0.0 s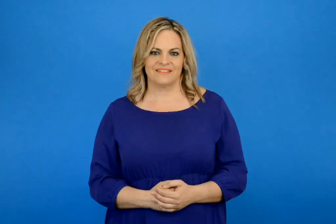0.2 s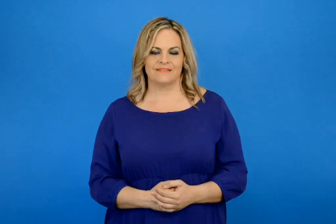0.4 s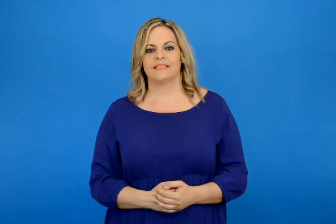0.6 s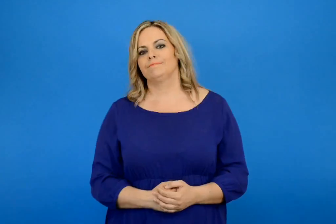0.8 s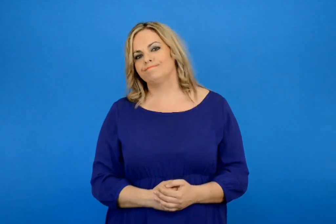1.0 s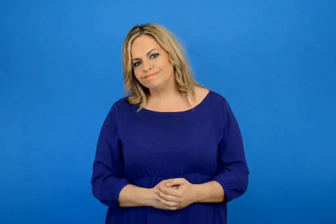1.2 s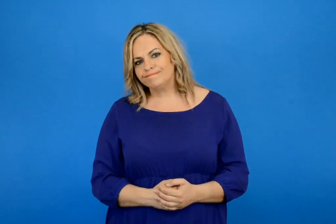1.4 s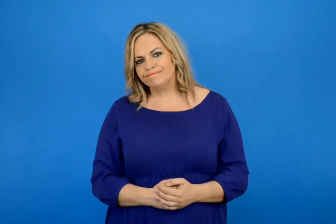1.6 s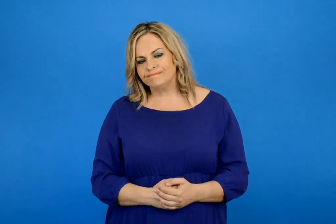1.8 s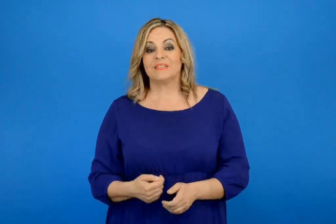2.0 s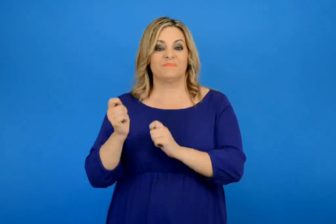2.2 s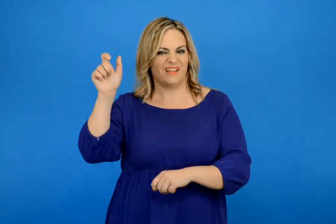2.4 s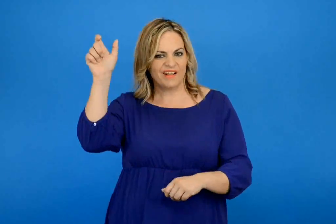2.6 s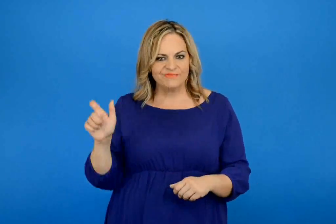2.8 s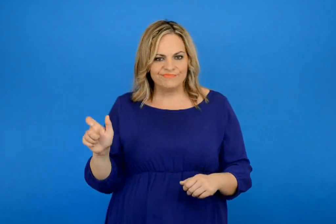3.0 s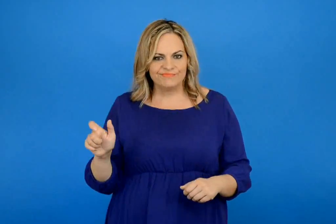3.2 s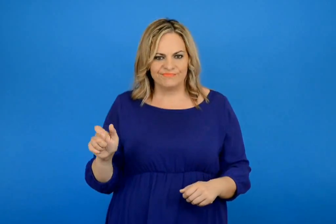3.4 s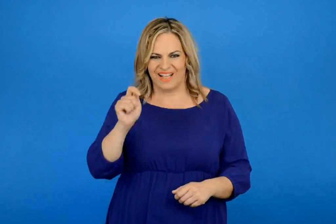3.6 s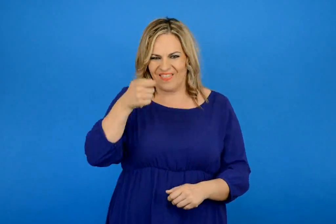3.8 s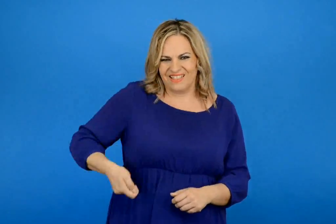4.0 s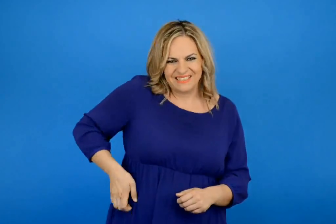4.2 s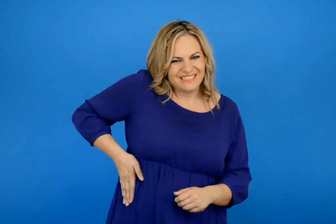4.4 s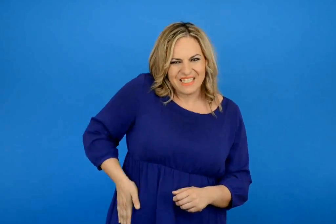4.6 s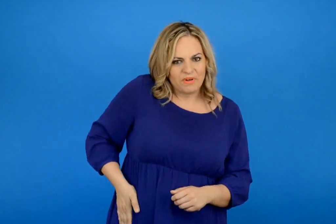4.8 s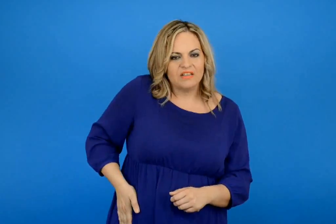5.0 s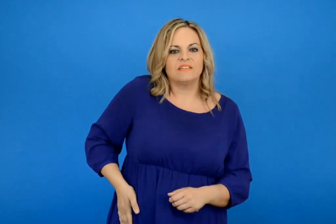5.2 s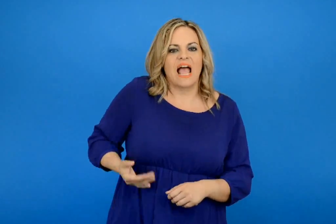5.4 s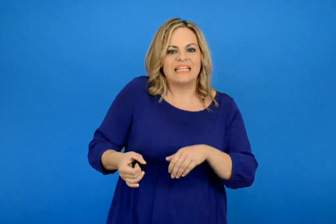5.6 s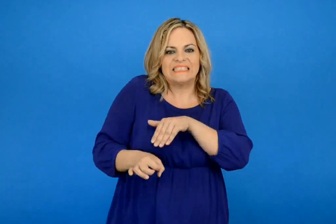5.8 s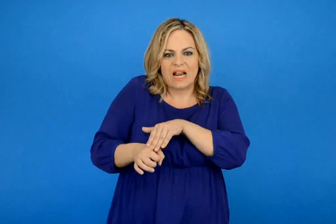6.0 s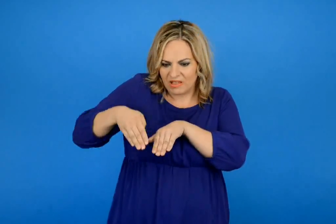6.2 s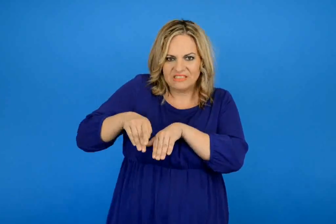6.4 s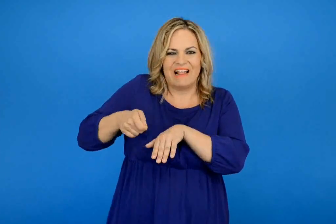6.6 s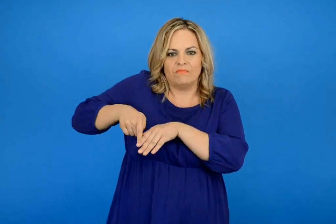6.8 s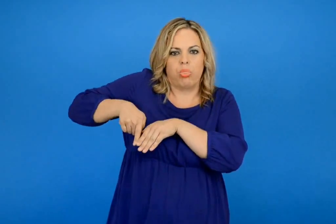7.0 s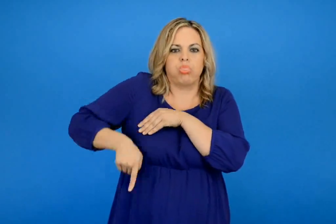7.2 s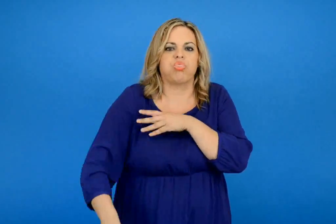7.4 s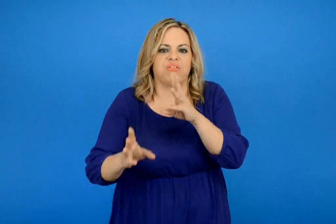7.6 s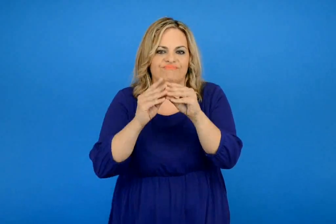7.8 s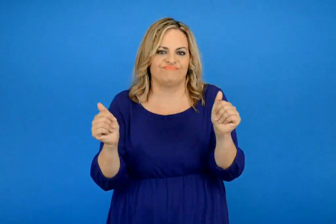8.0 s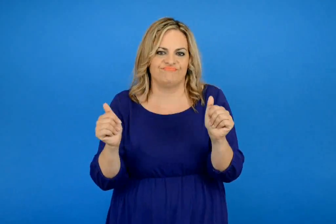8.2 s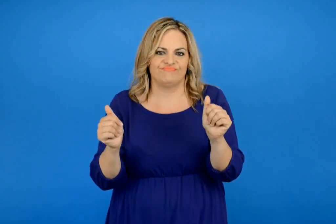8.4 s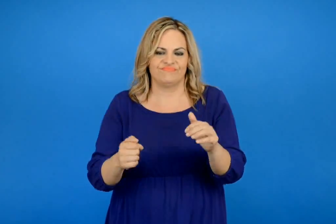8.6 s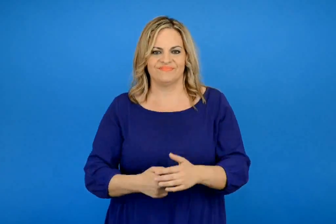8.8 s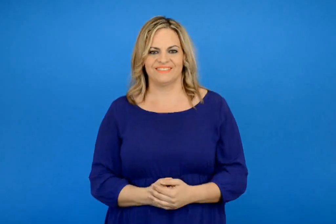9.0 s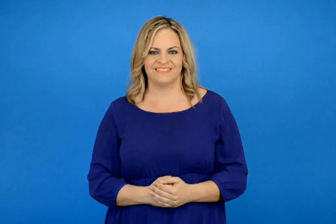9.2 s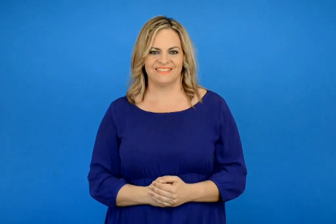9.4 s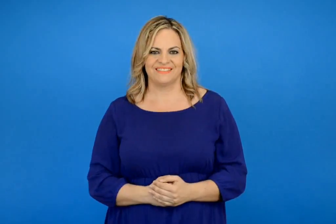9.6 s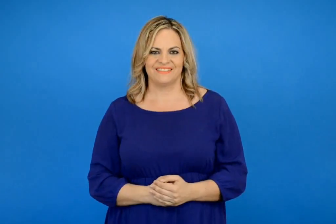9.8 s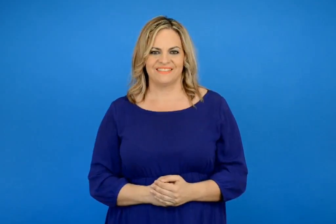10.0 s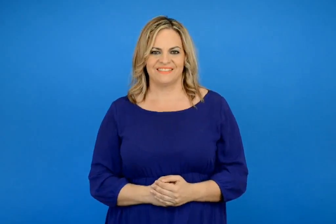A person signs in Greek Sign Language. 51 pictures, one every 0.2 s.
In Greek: όμως η τσέπη του ψαρά ήταν τρύπια και έχασε το κλειδί
